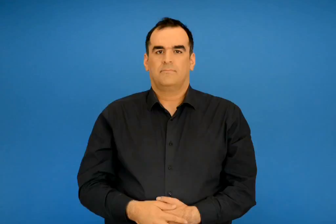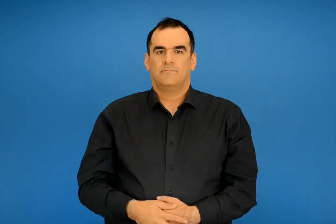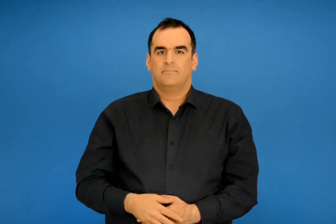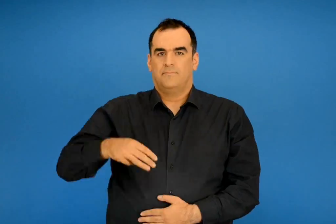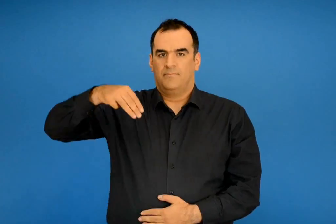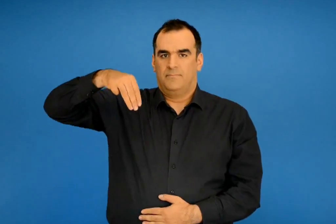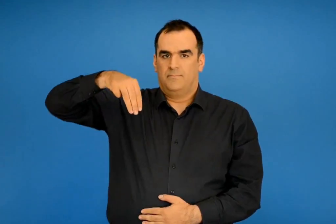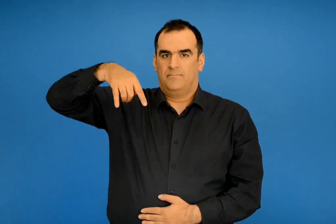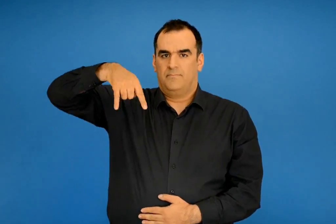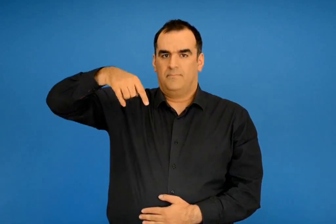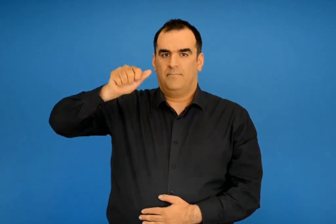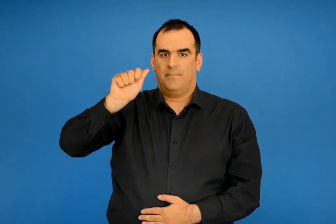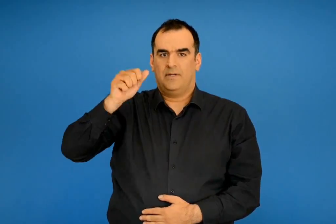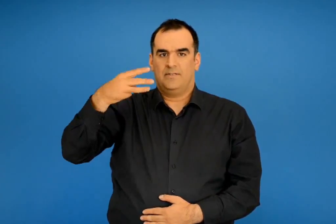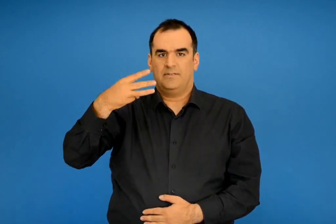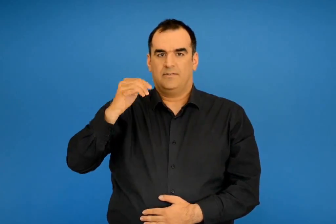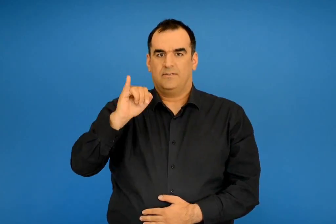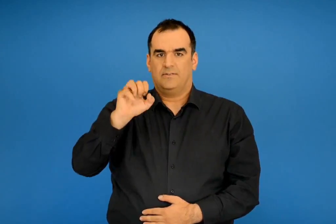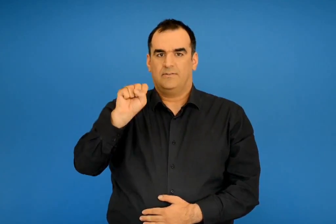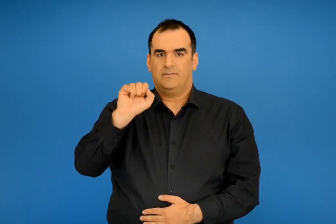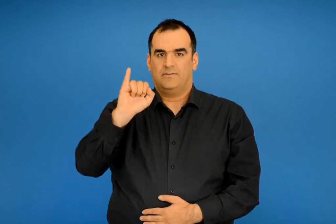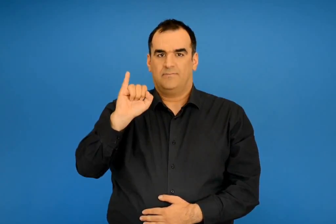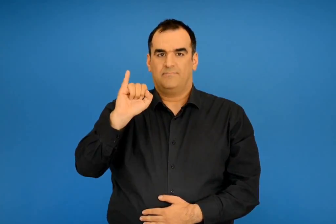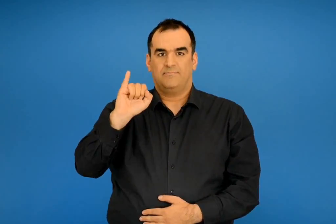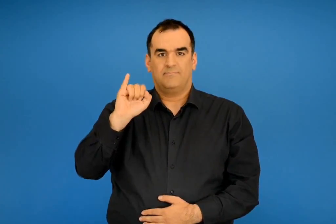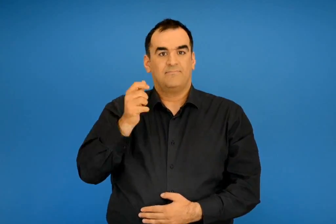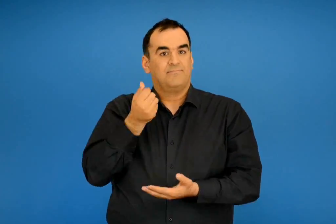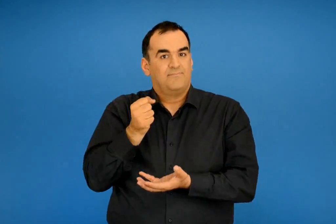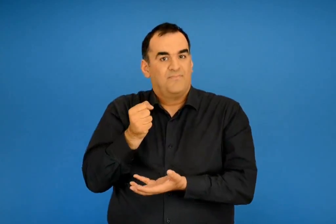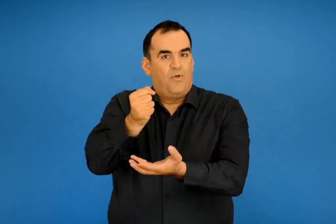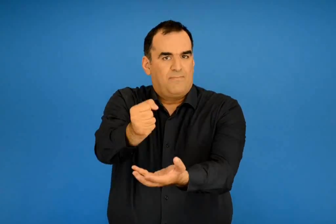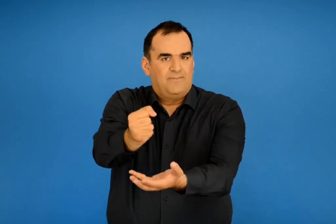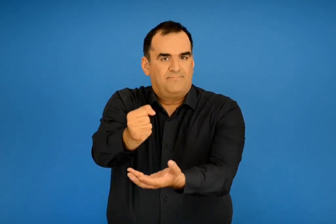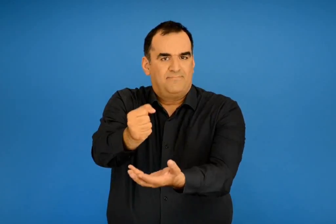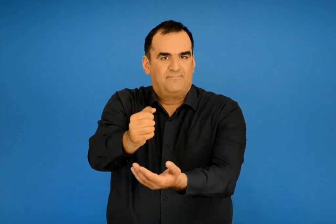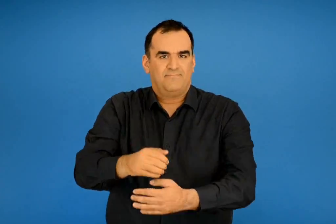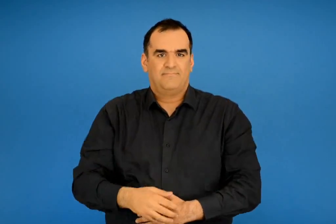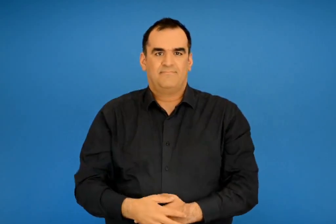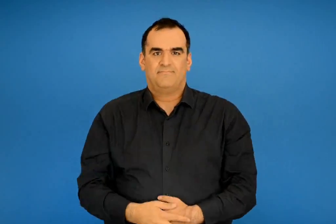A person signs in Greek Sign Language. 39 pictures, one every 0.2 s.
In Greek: μπαξίσι φιλοδώρημα
